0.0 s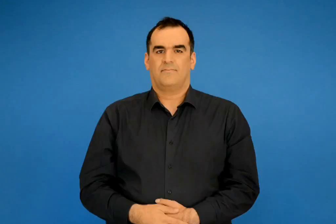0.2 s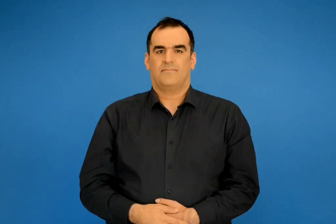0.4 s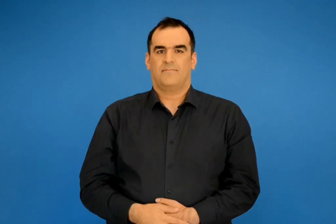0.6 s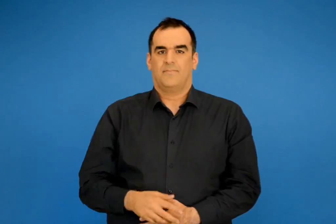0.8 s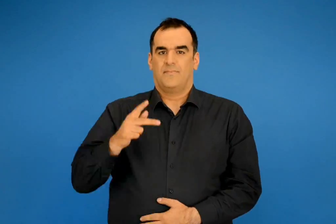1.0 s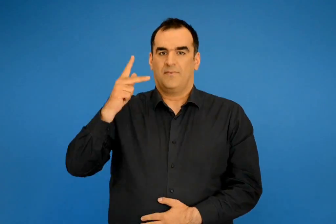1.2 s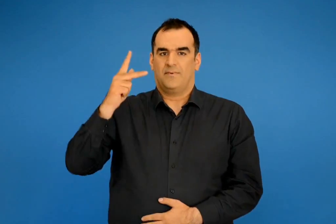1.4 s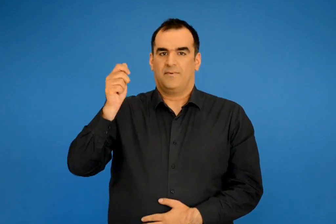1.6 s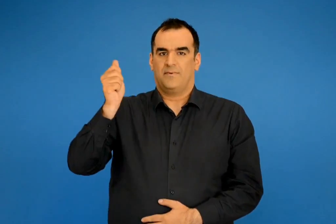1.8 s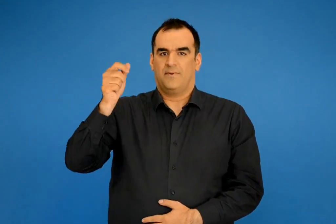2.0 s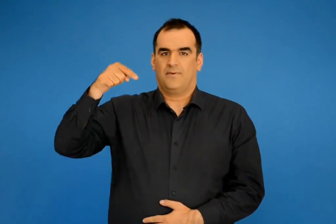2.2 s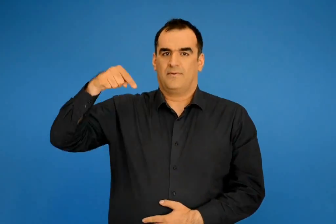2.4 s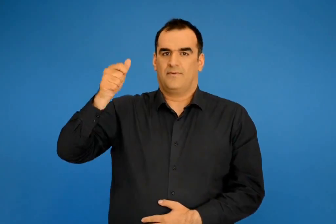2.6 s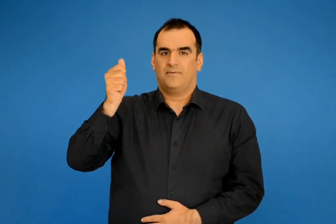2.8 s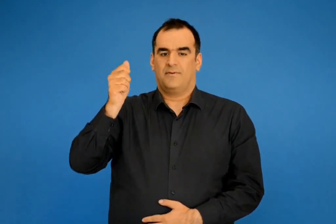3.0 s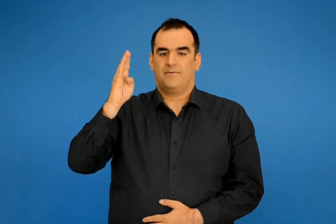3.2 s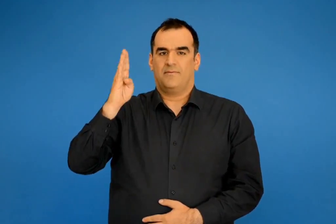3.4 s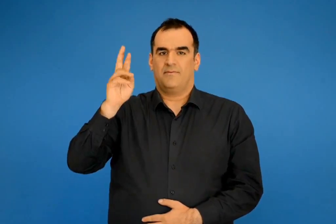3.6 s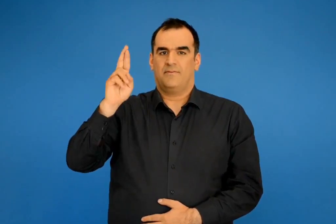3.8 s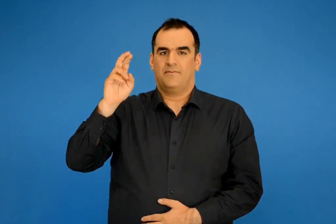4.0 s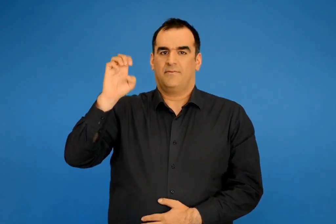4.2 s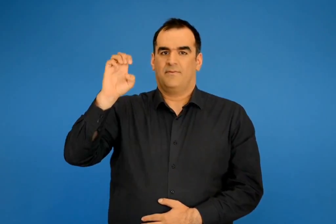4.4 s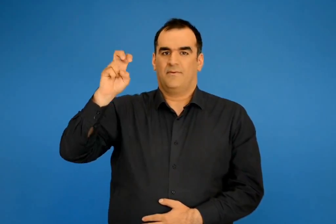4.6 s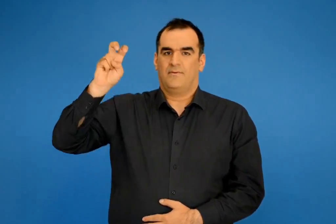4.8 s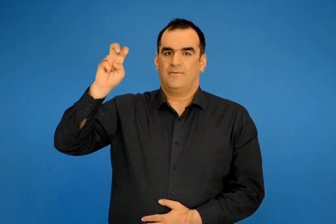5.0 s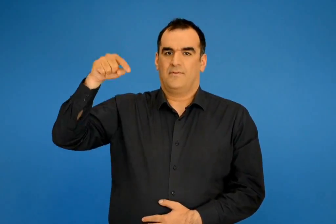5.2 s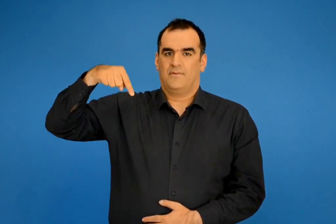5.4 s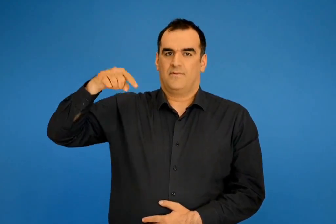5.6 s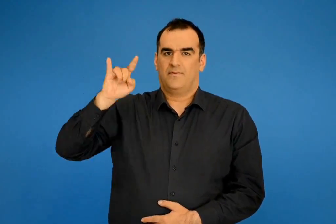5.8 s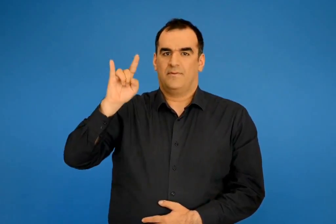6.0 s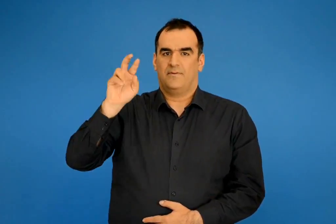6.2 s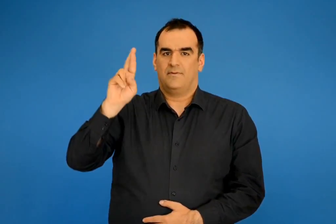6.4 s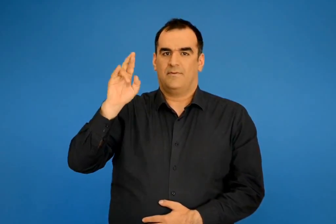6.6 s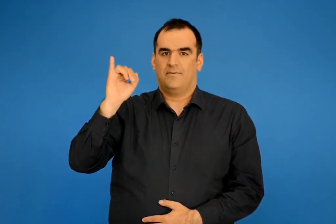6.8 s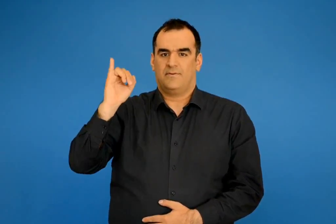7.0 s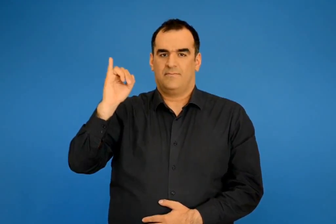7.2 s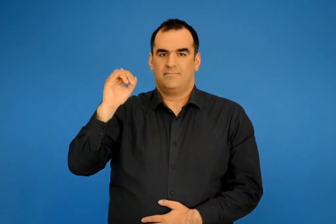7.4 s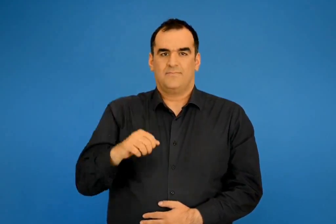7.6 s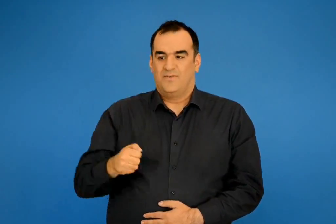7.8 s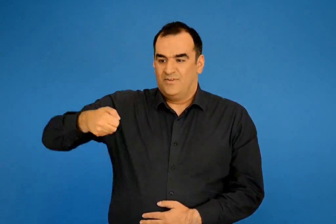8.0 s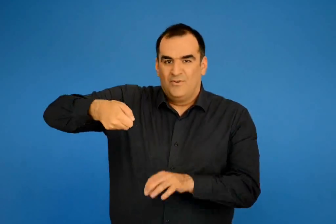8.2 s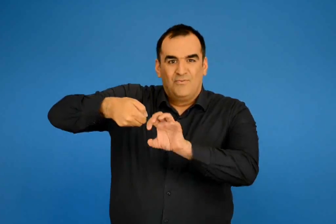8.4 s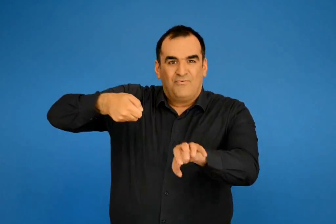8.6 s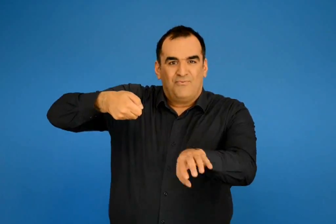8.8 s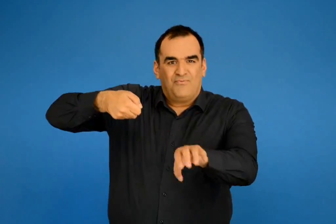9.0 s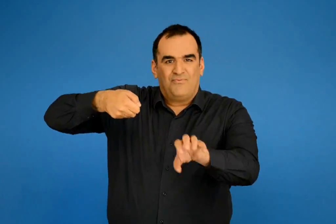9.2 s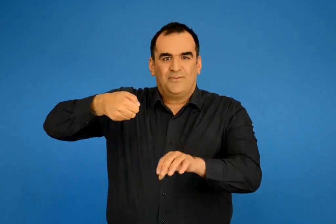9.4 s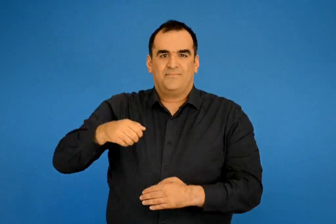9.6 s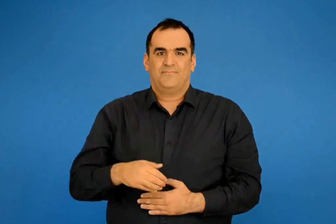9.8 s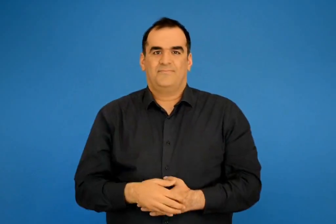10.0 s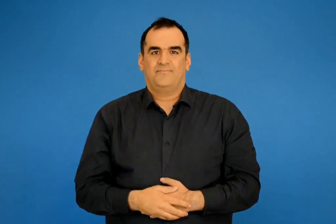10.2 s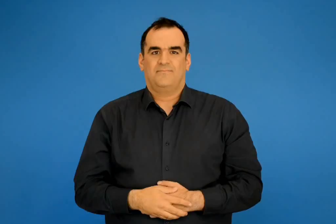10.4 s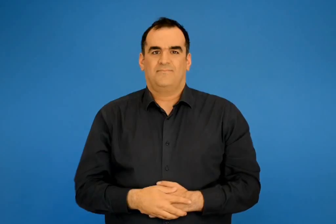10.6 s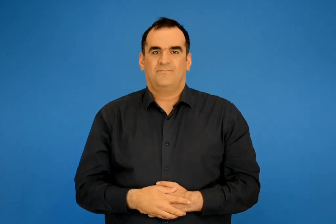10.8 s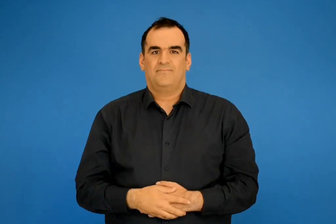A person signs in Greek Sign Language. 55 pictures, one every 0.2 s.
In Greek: καταβρεχτήρι ποτιστήρι
